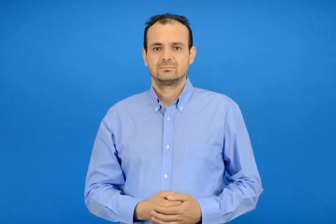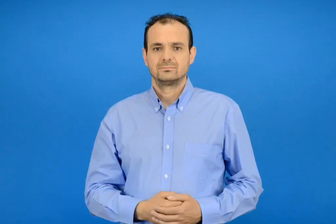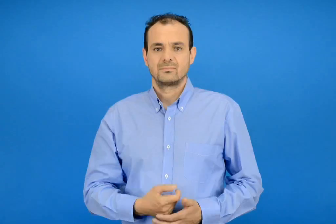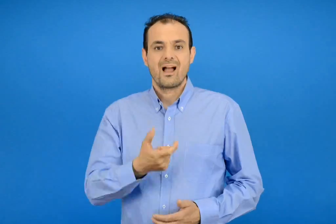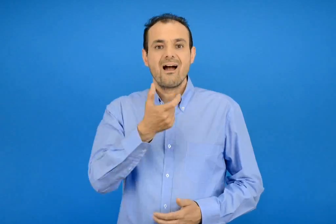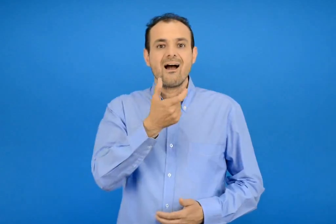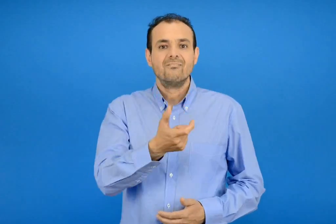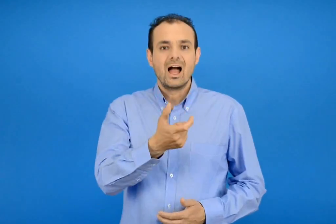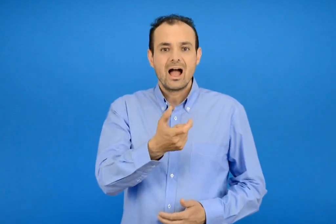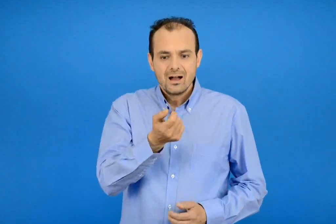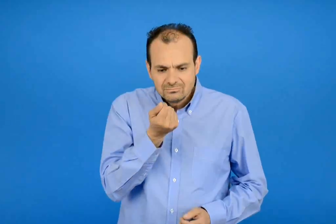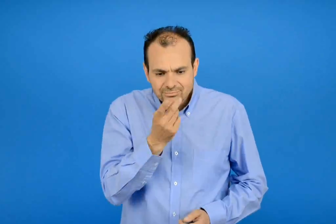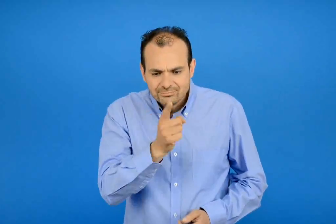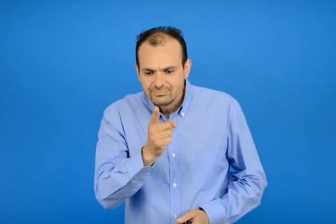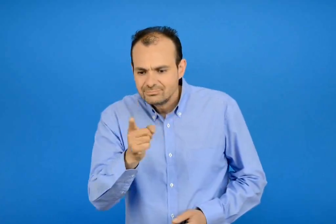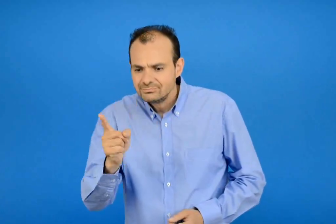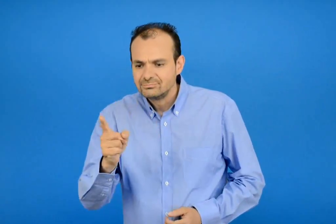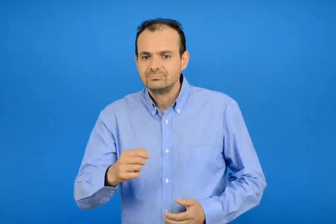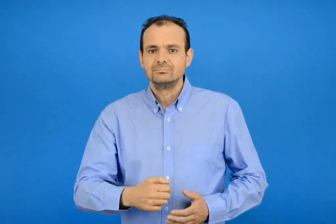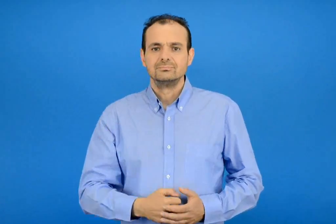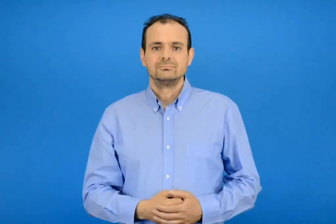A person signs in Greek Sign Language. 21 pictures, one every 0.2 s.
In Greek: μετράμε τα αβγά
